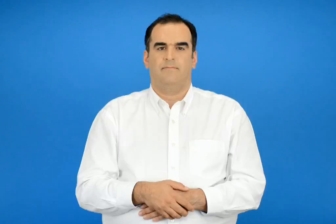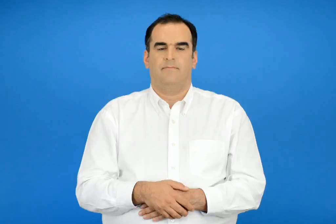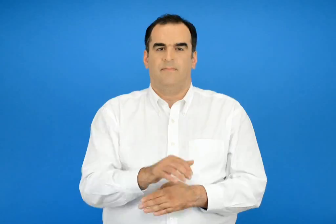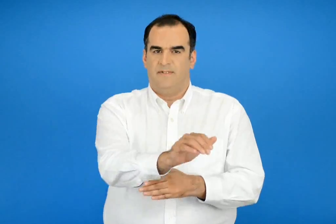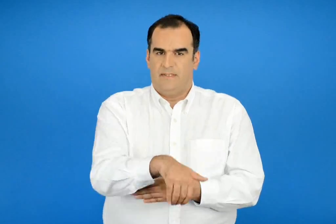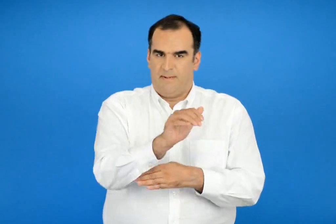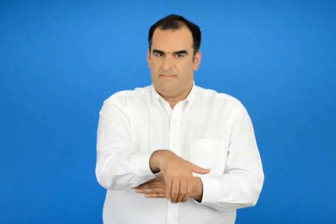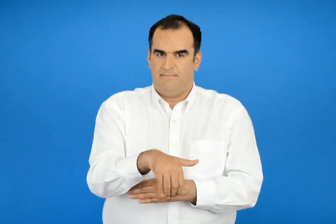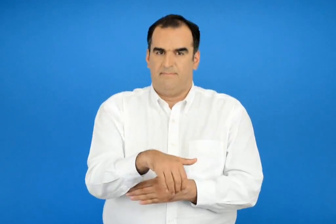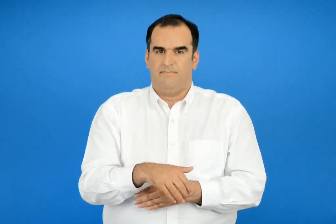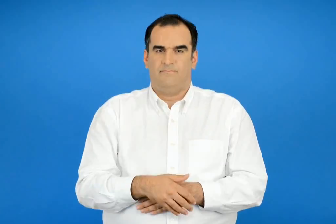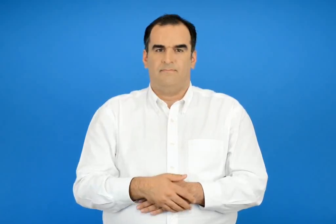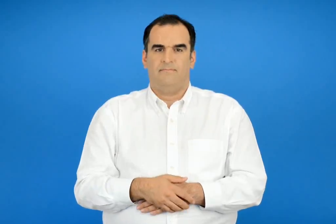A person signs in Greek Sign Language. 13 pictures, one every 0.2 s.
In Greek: τσάπα
